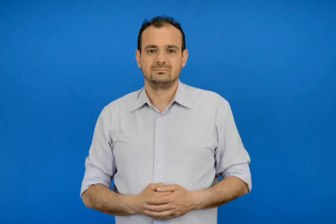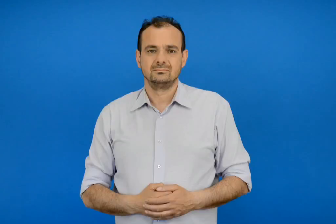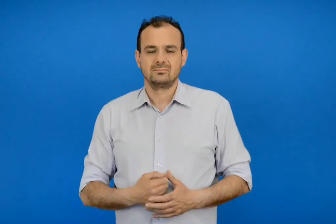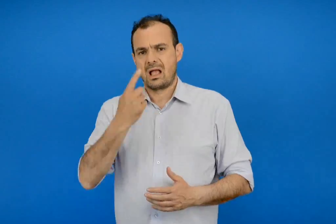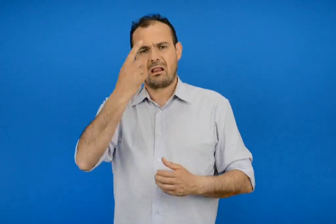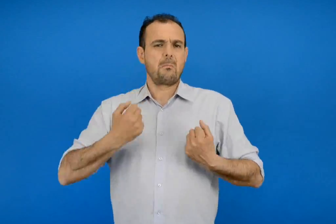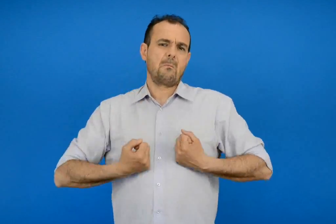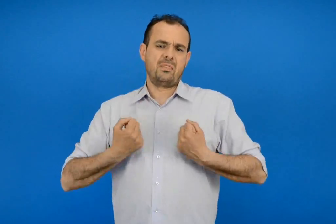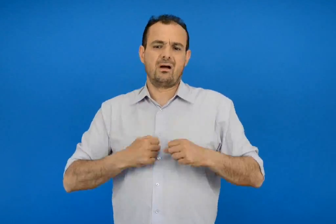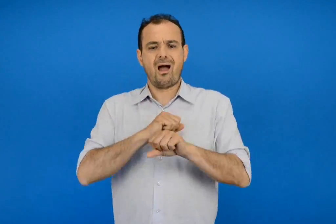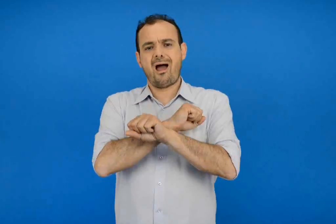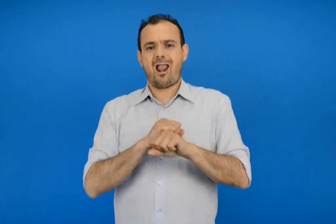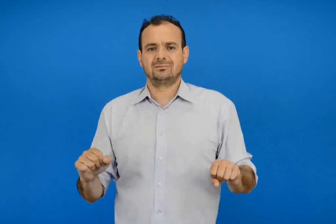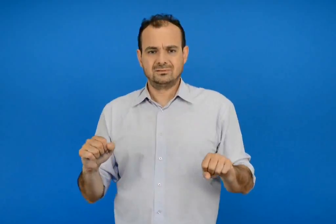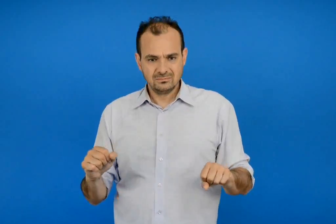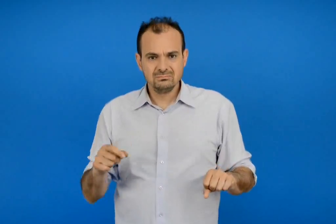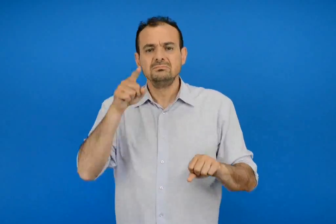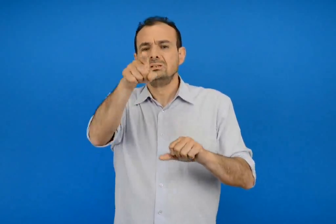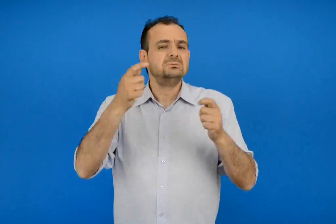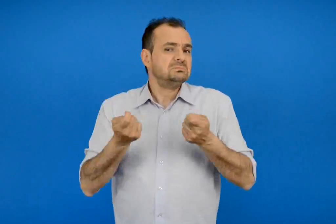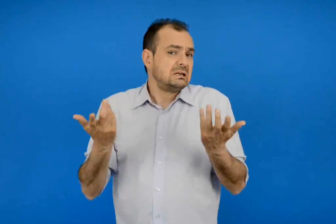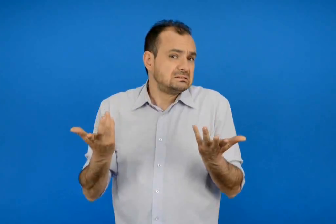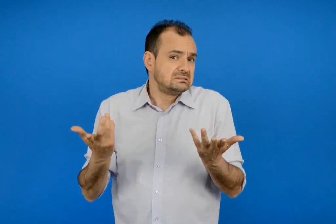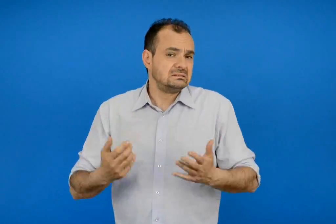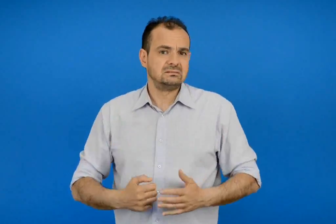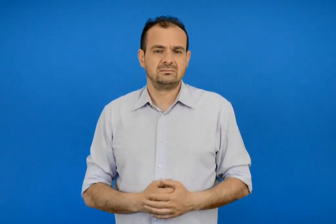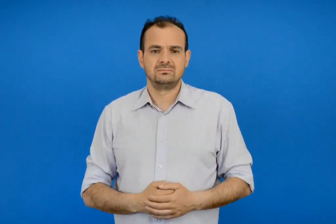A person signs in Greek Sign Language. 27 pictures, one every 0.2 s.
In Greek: τι κάνεις όταν χαλάει ένα παιχνίδι σου ;
